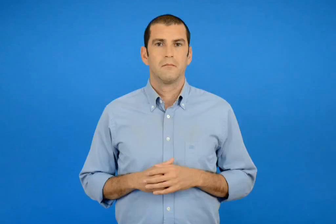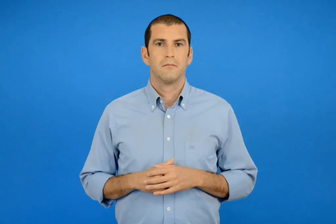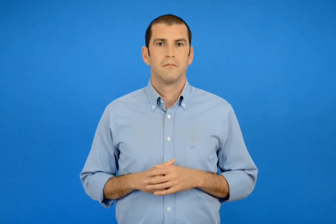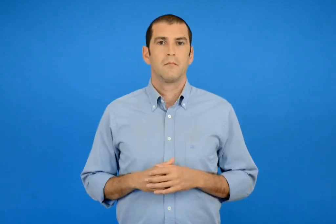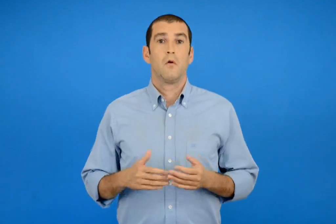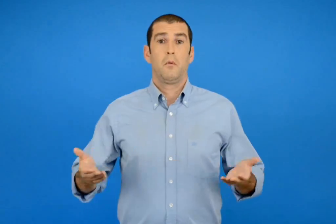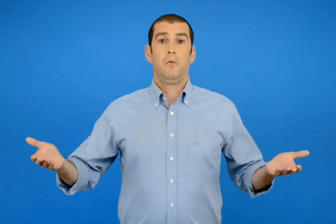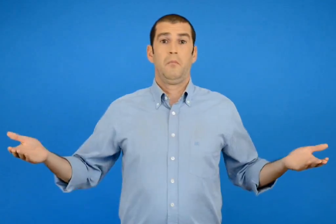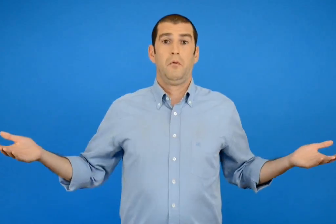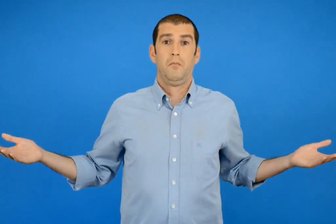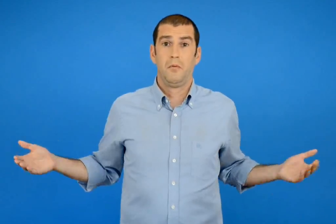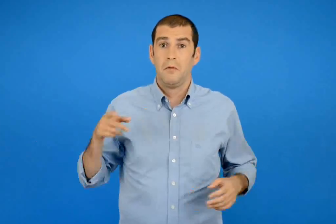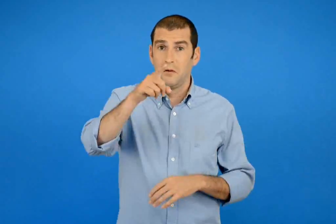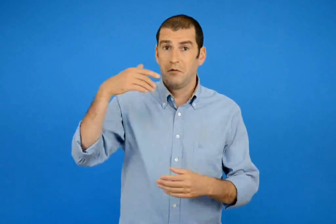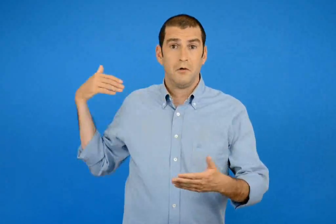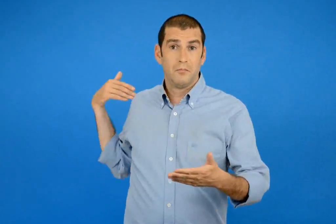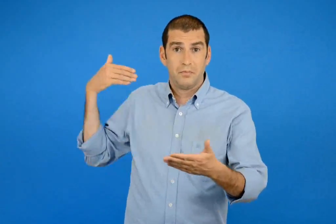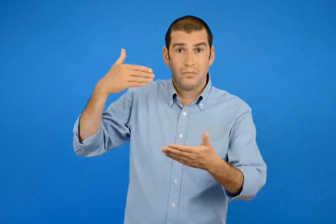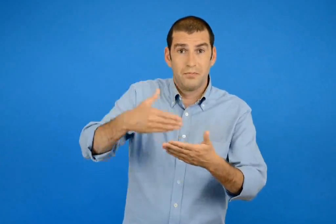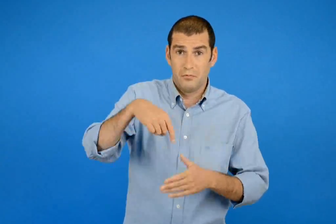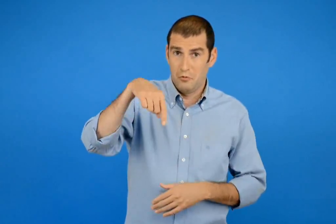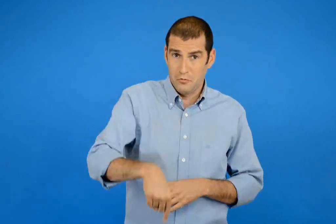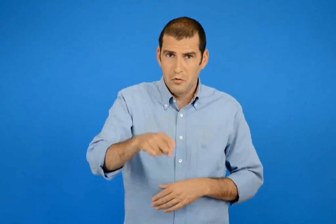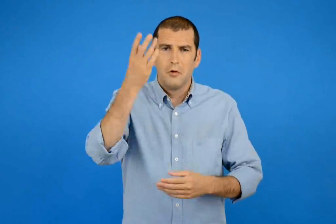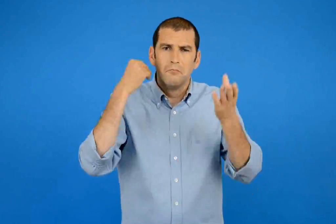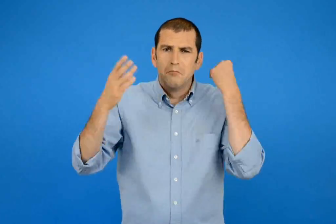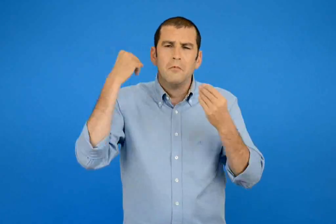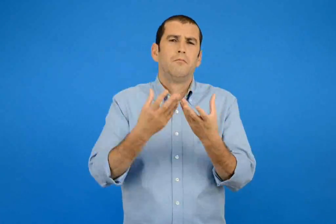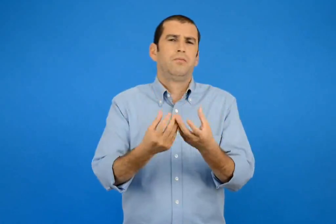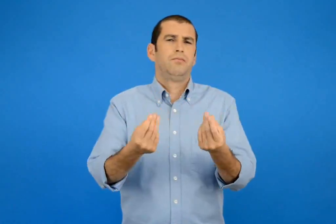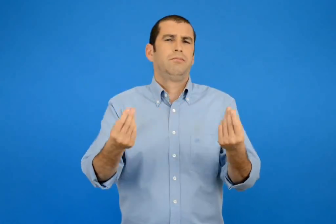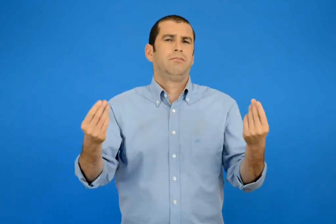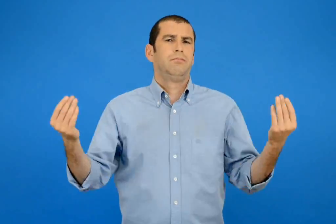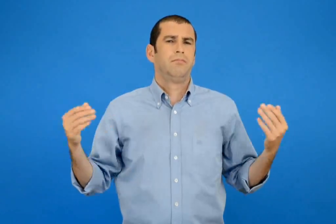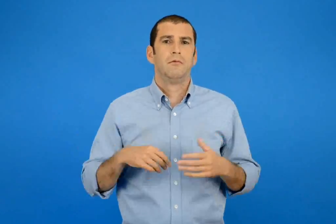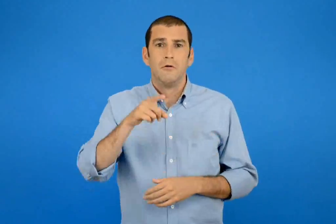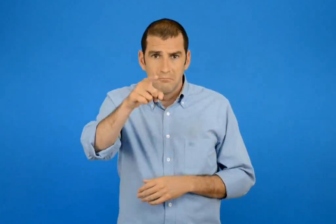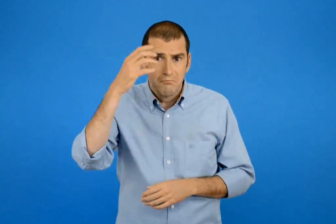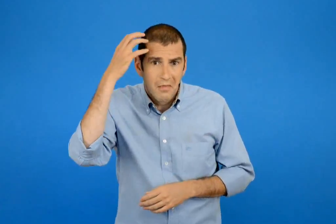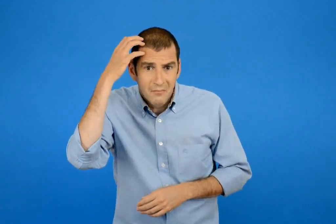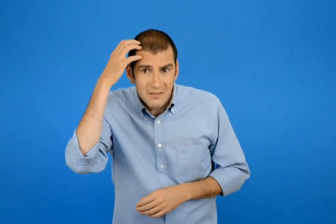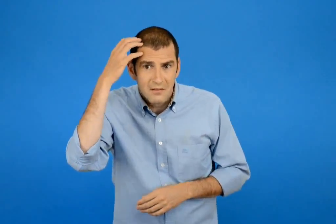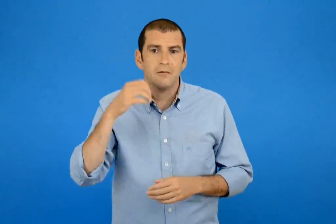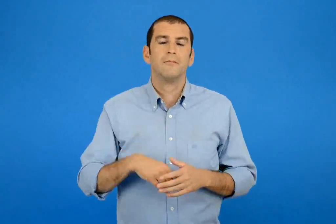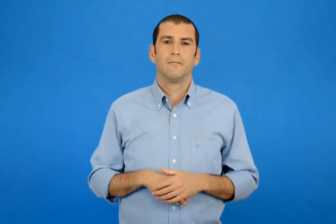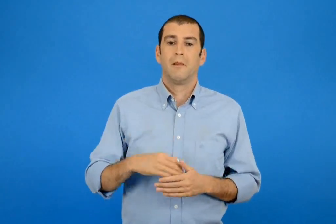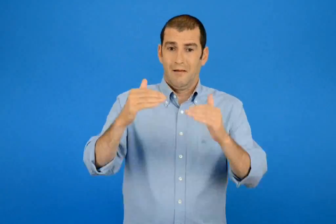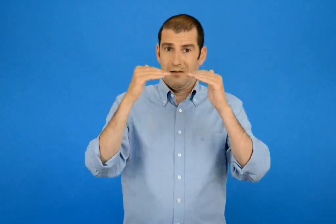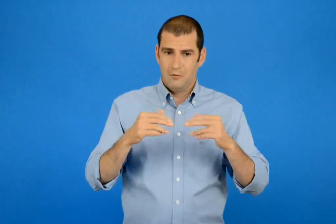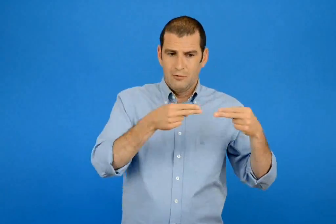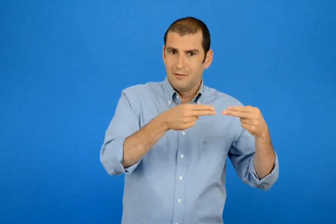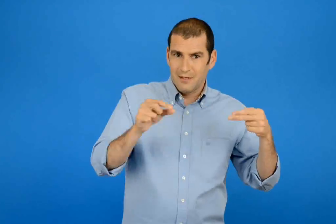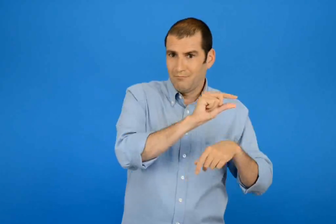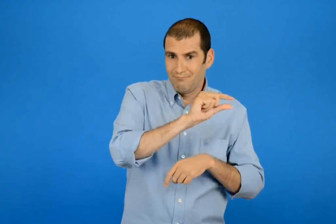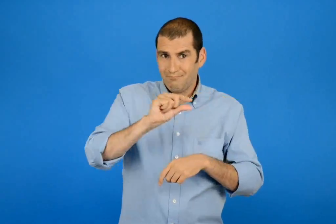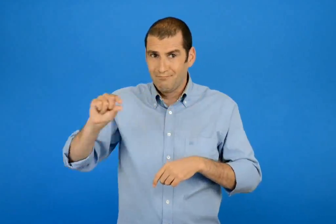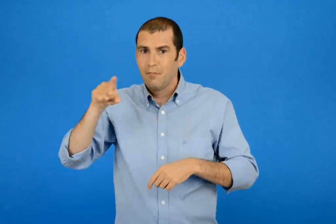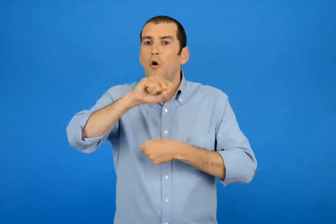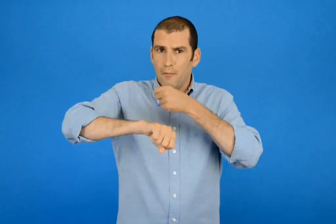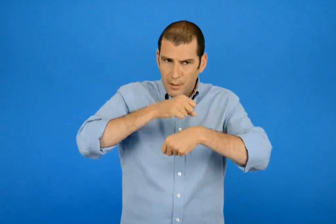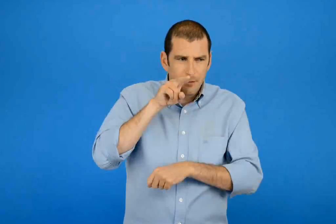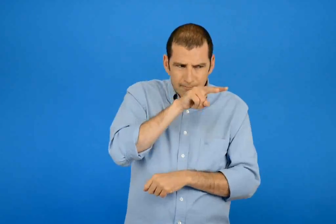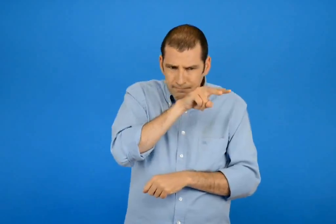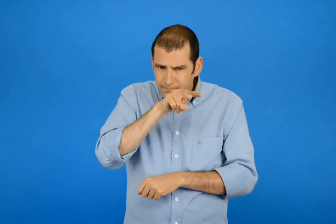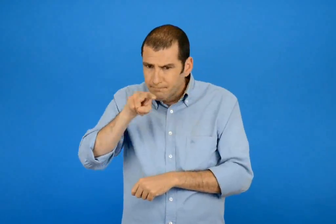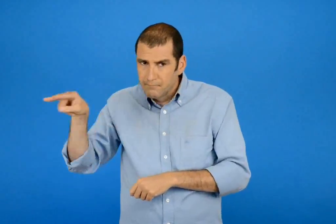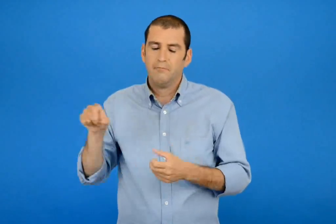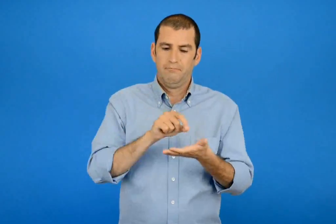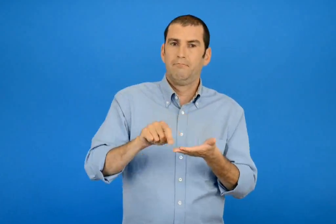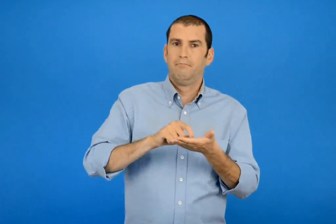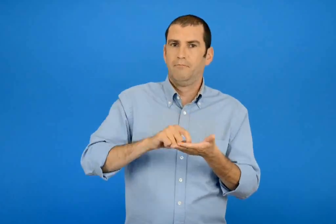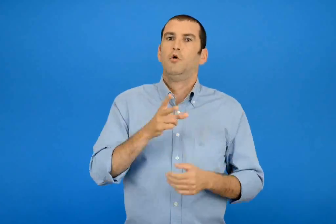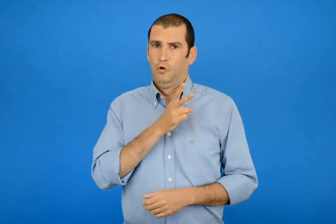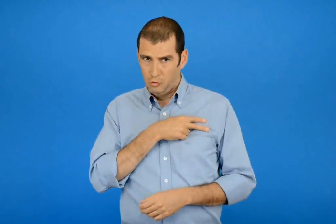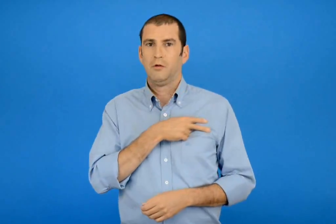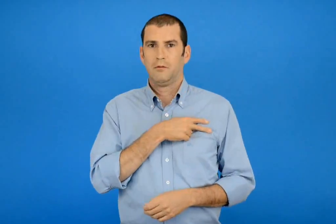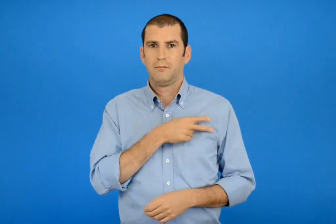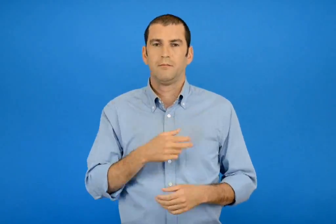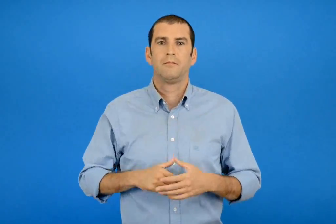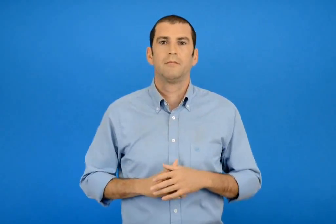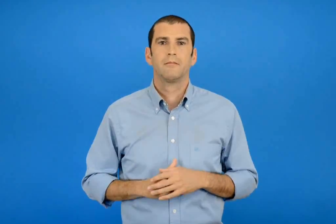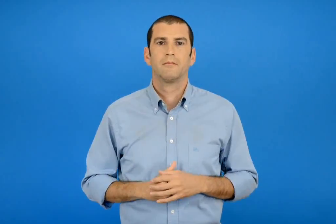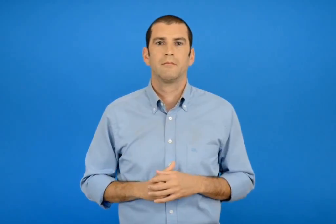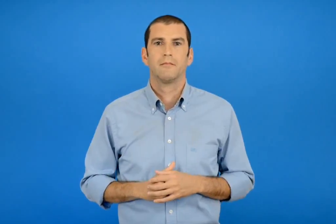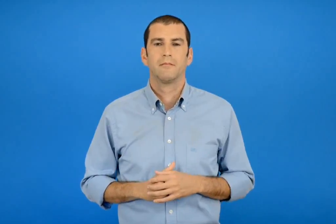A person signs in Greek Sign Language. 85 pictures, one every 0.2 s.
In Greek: ποπό ποσά πράγματα έχεις μάθει μέχρι τώρα τα θυμάσαι ; προσπάθησε να διαβάσεις την παρακάτω σειρά και να τη γράψεις σωστά
